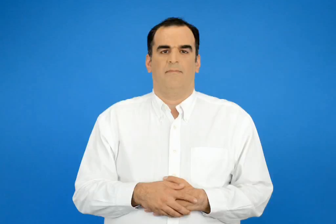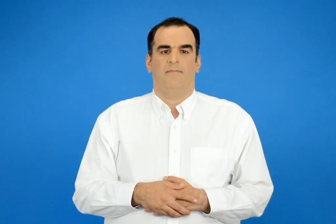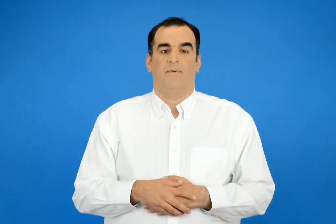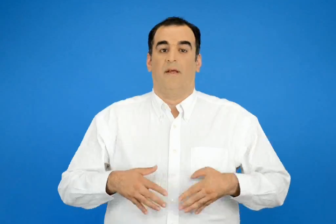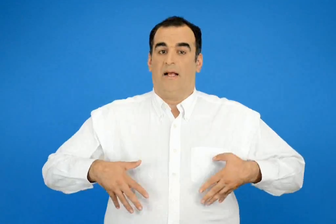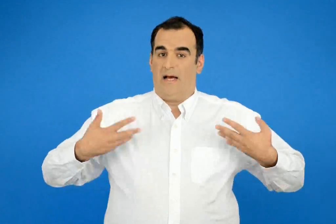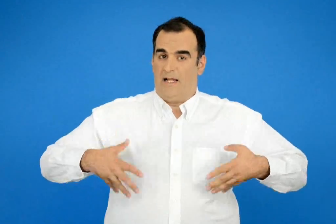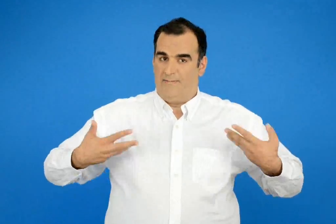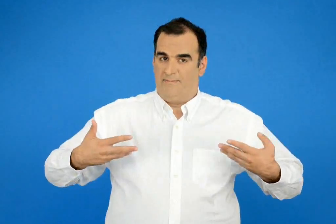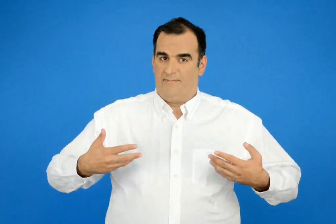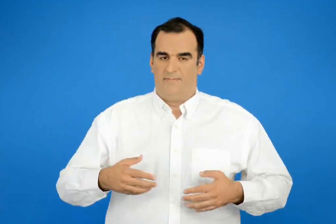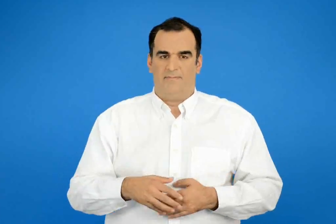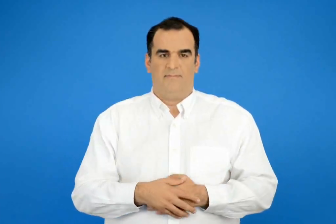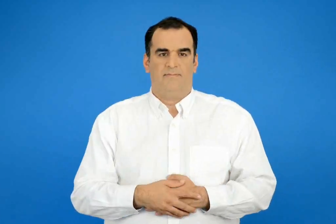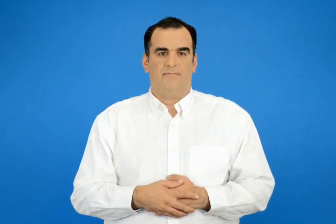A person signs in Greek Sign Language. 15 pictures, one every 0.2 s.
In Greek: χαρά
